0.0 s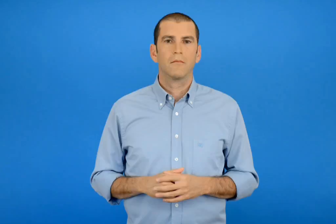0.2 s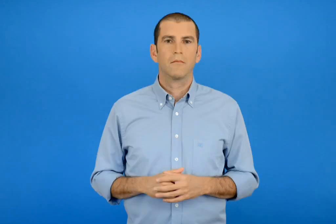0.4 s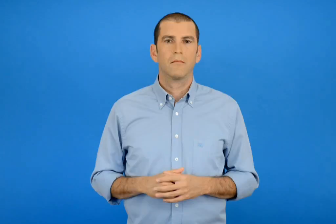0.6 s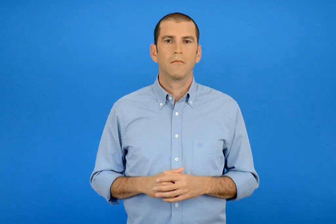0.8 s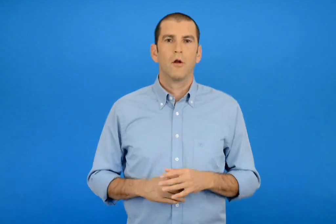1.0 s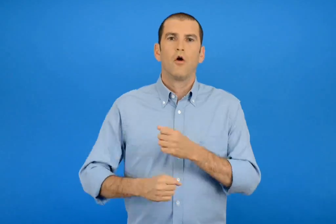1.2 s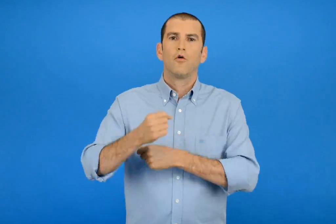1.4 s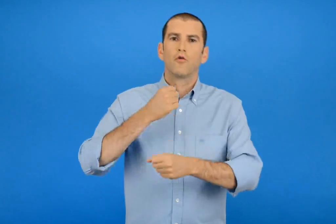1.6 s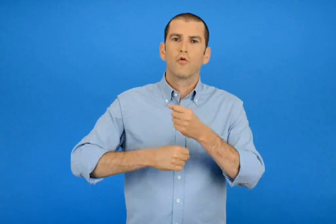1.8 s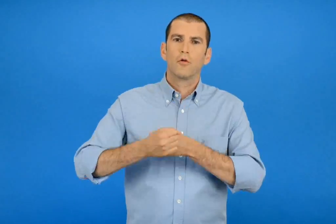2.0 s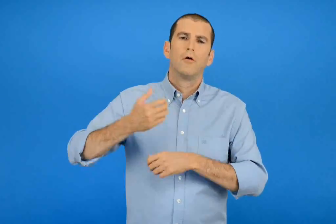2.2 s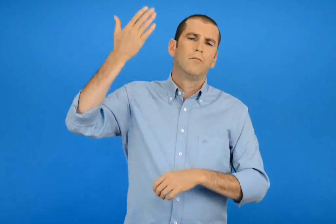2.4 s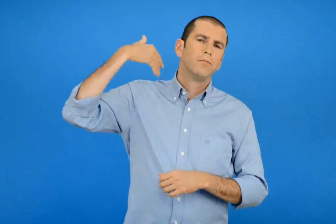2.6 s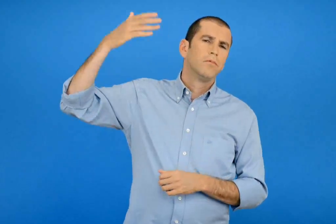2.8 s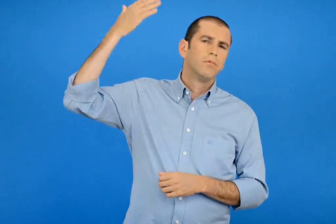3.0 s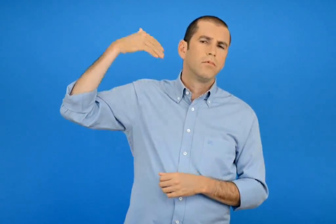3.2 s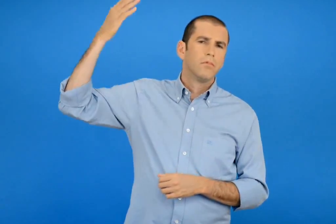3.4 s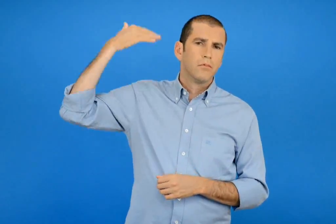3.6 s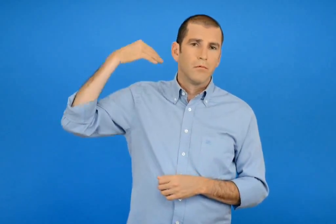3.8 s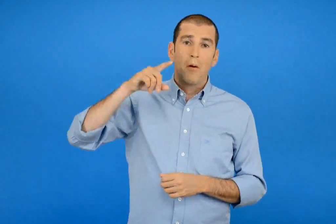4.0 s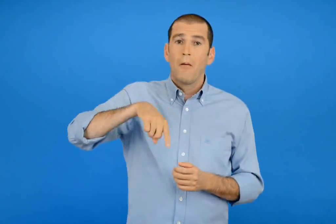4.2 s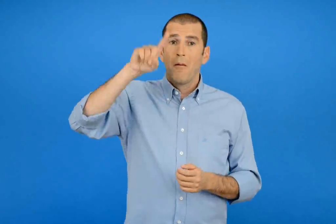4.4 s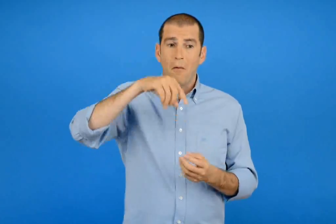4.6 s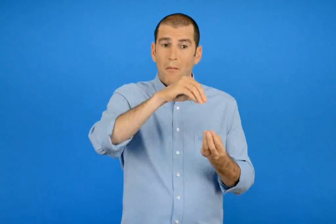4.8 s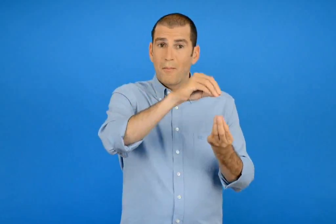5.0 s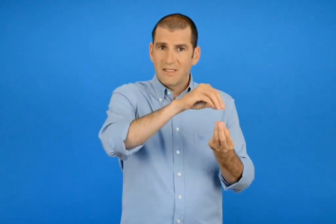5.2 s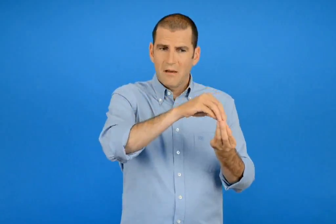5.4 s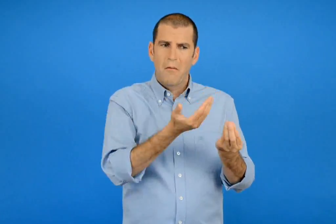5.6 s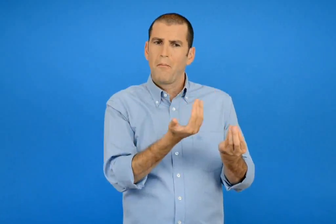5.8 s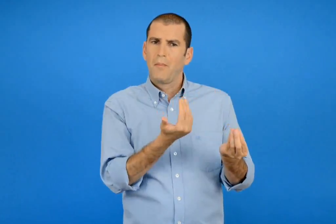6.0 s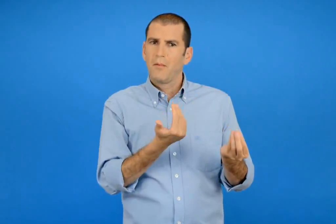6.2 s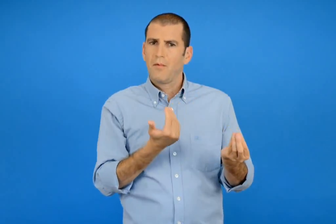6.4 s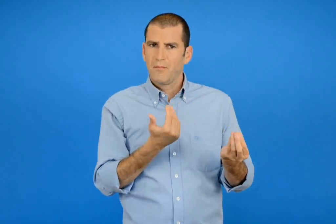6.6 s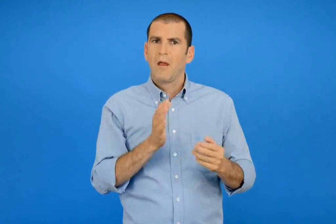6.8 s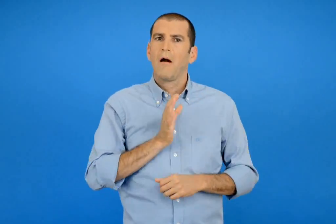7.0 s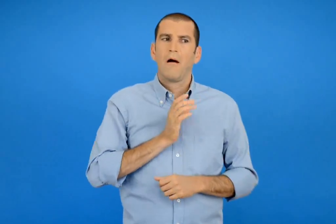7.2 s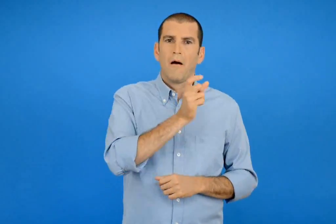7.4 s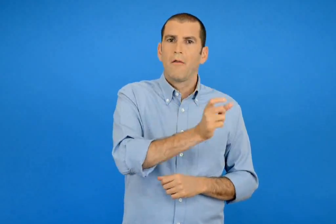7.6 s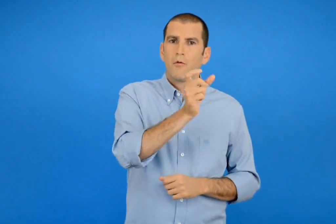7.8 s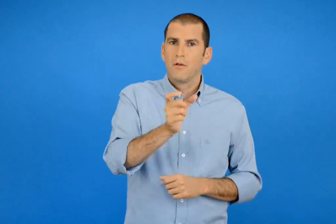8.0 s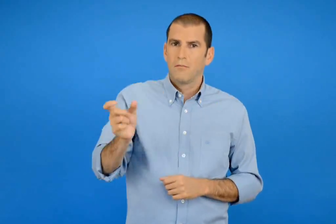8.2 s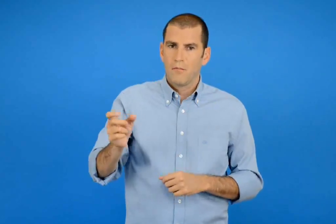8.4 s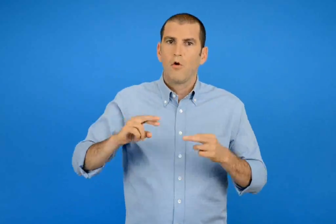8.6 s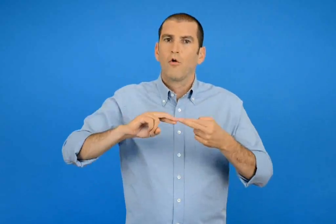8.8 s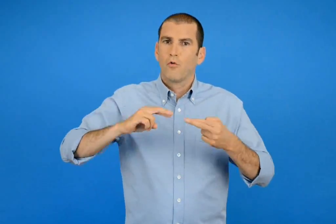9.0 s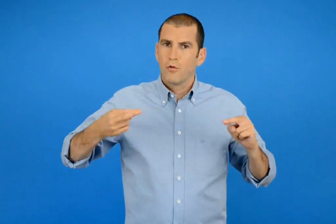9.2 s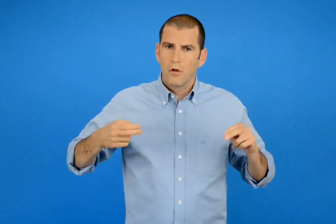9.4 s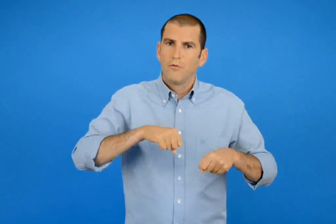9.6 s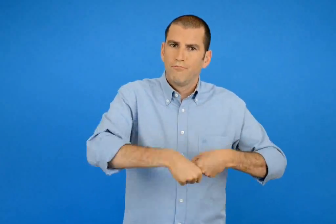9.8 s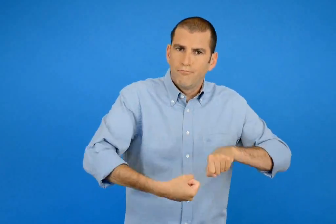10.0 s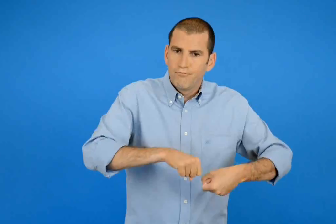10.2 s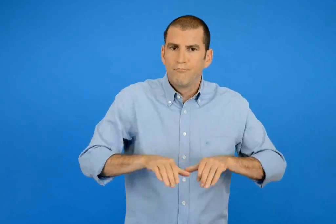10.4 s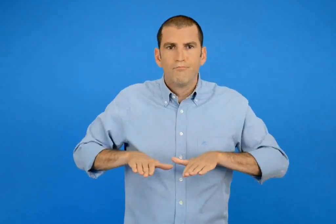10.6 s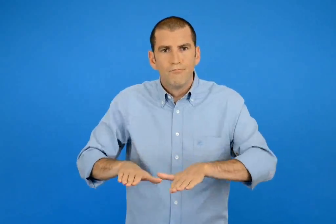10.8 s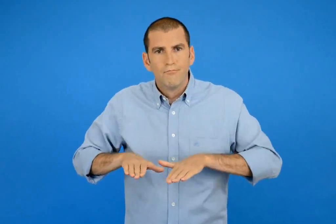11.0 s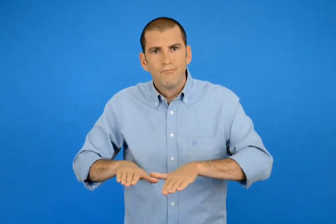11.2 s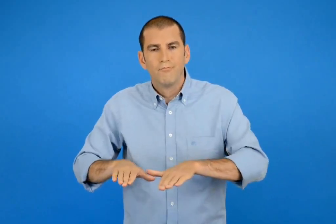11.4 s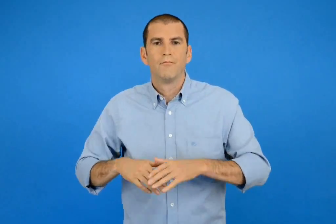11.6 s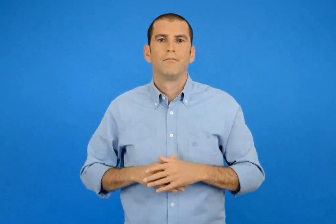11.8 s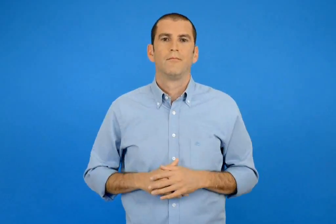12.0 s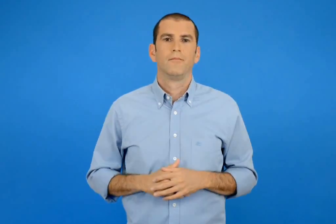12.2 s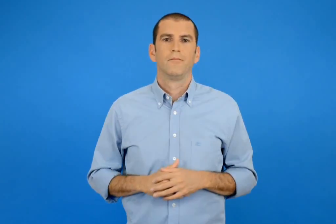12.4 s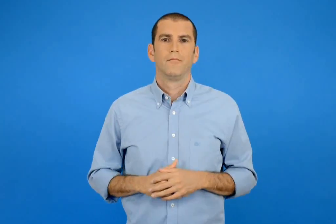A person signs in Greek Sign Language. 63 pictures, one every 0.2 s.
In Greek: τα παλιά χρονιά τις παραμονές του πάσχα οι άνθρωποι έφτιαχναν κουλούρια
